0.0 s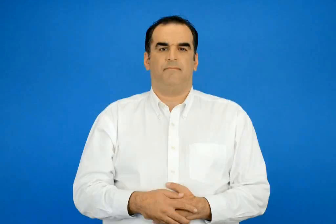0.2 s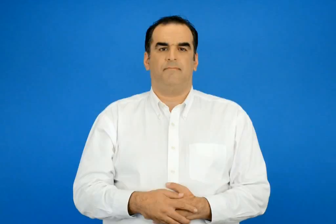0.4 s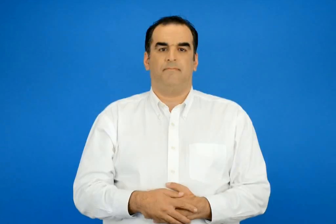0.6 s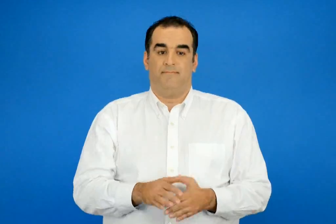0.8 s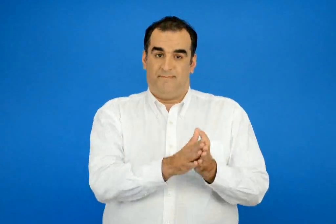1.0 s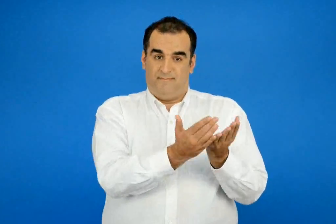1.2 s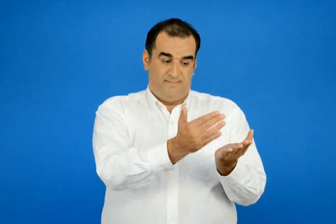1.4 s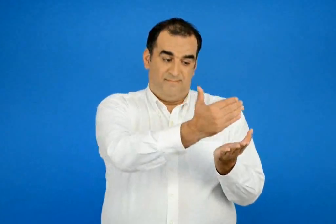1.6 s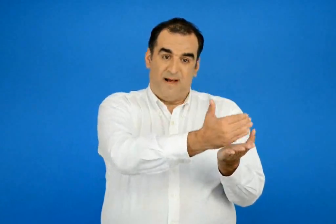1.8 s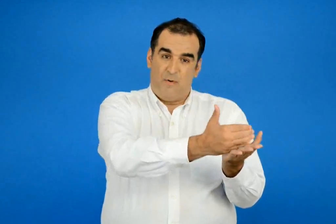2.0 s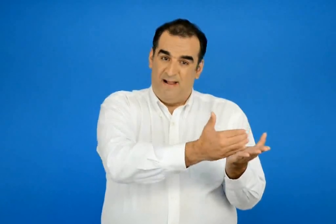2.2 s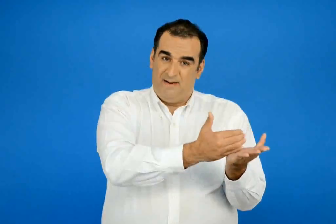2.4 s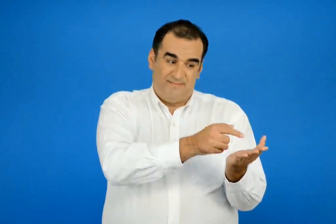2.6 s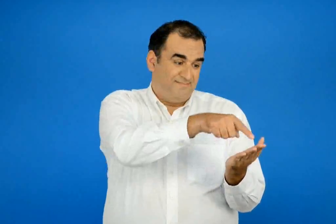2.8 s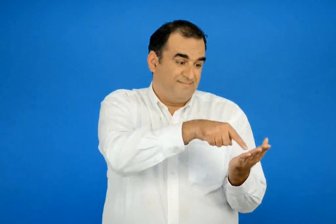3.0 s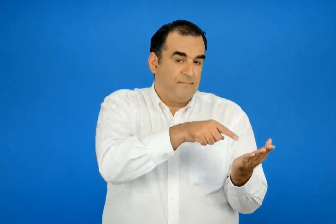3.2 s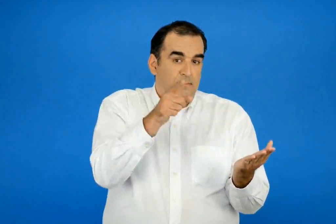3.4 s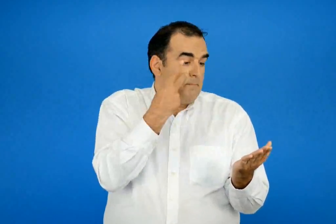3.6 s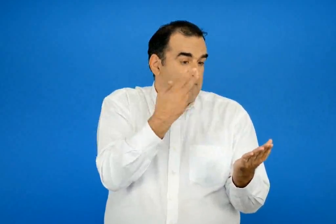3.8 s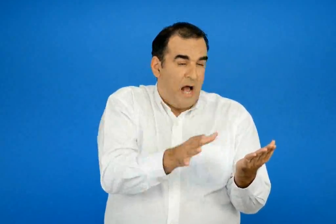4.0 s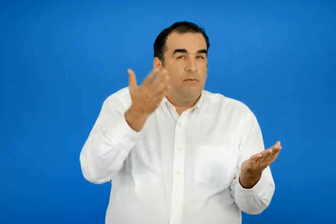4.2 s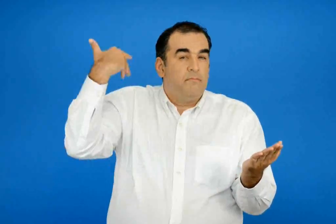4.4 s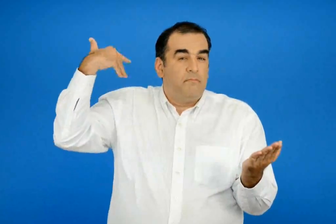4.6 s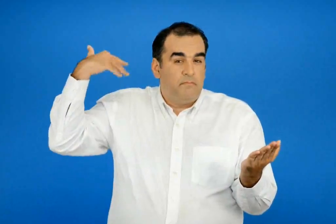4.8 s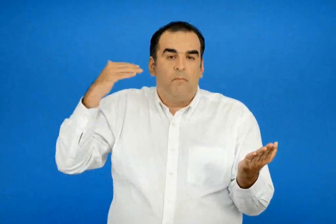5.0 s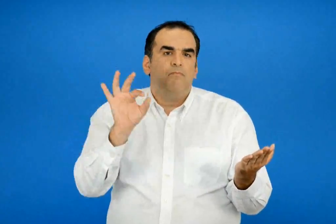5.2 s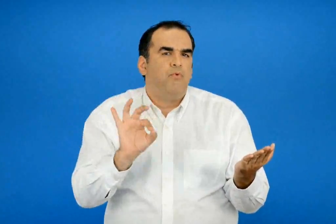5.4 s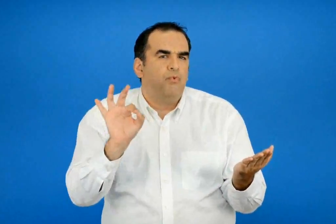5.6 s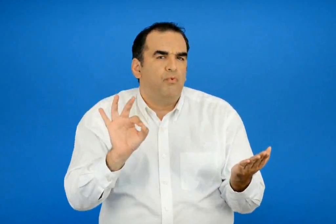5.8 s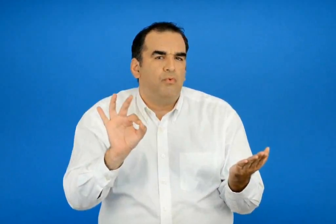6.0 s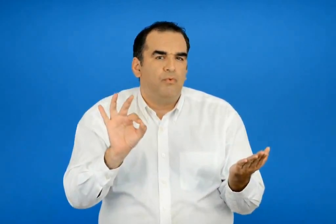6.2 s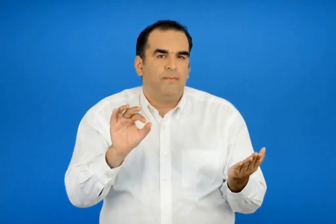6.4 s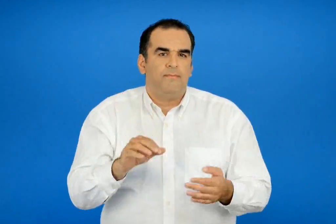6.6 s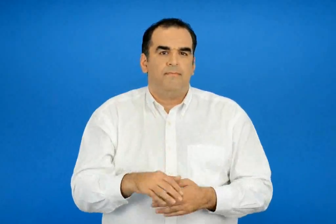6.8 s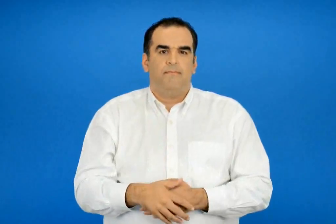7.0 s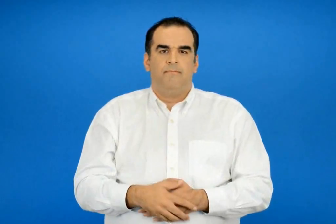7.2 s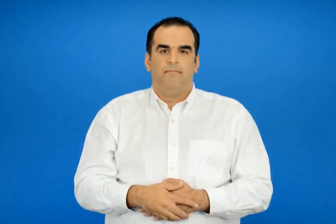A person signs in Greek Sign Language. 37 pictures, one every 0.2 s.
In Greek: έχεις δει άλλη φορά πίνακες περιεχομένων ; που ;
